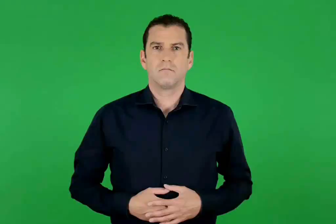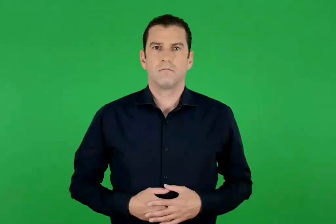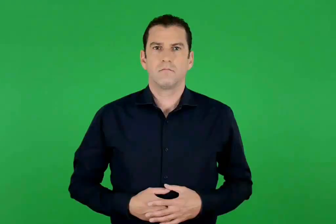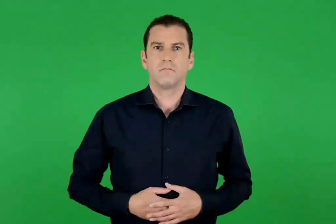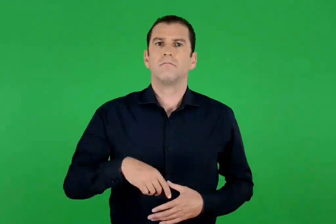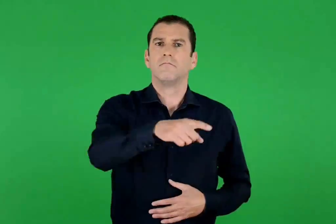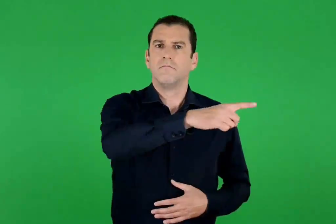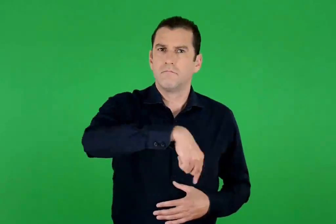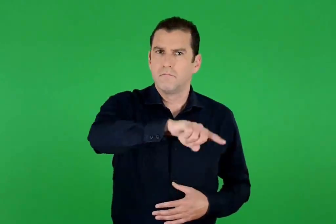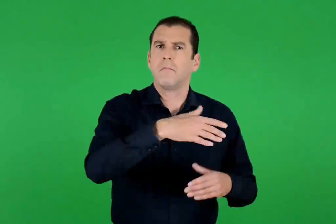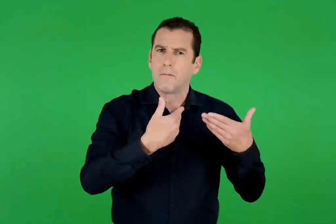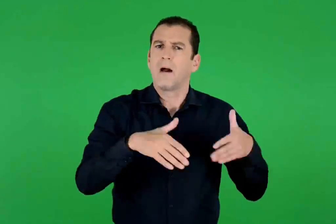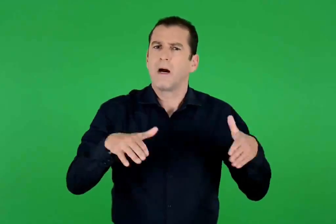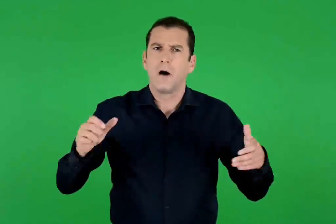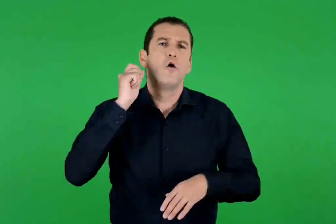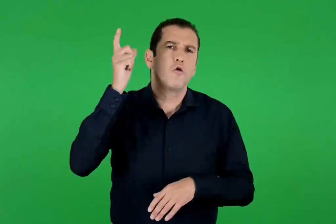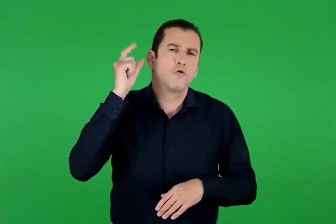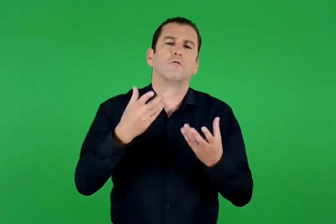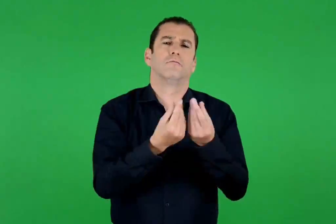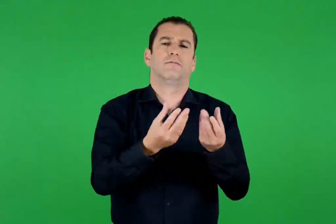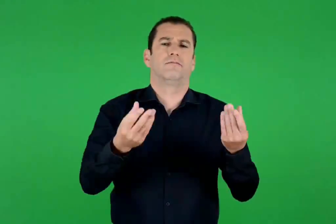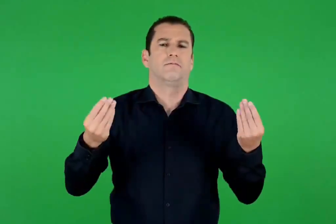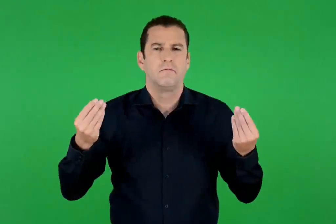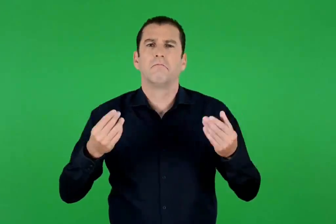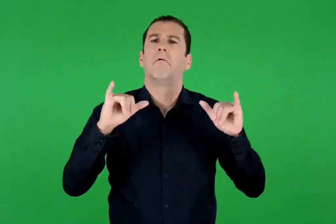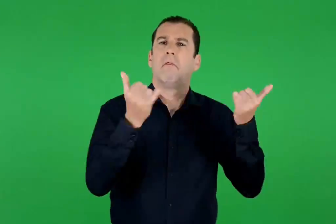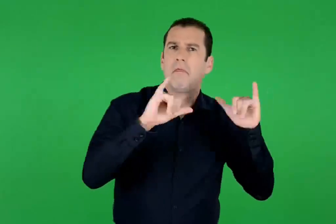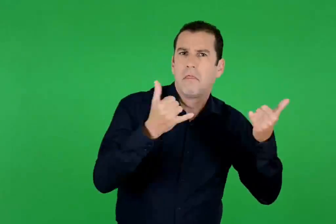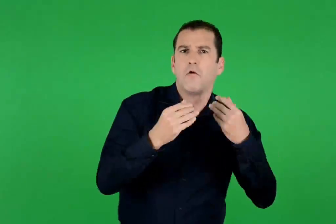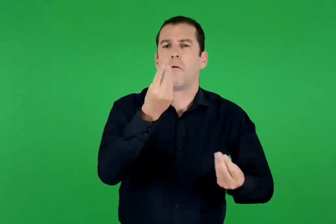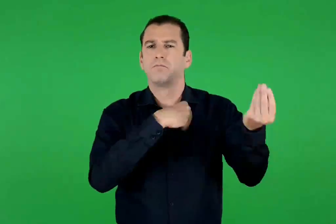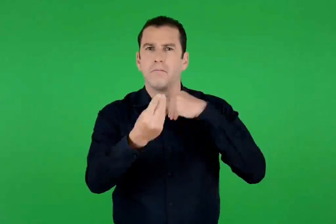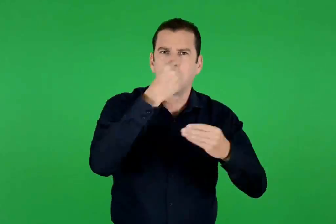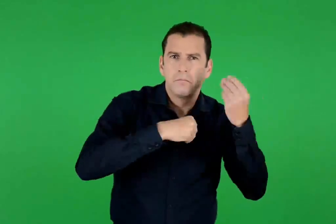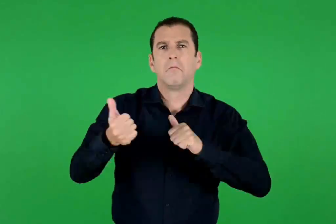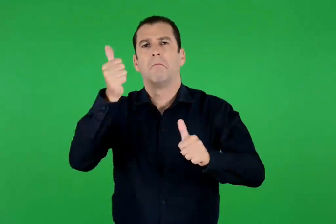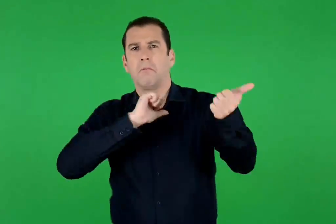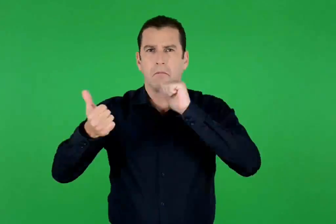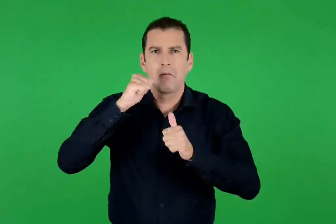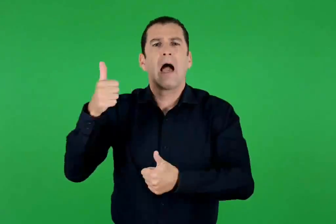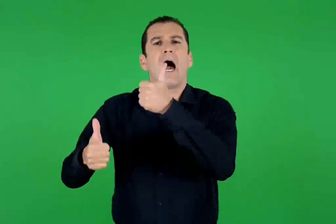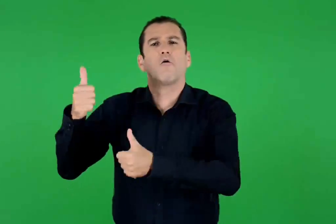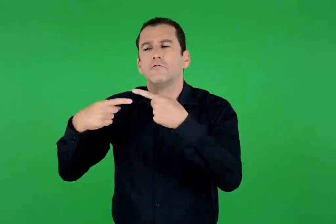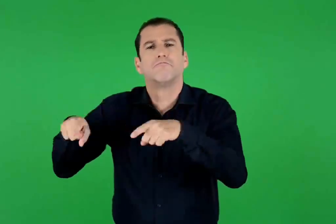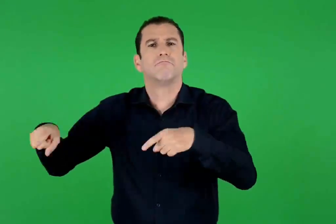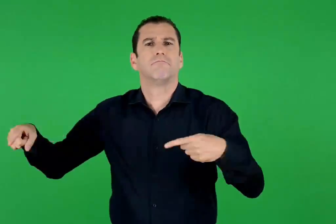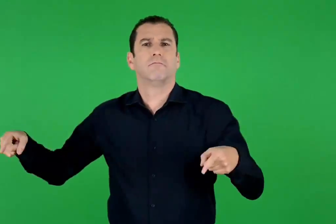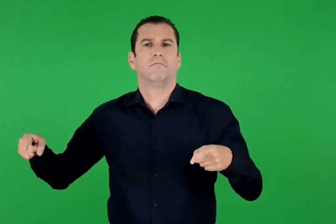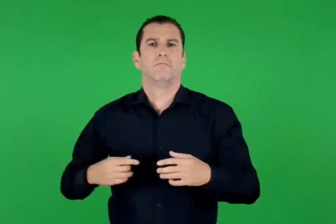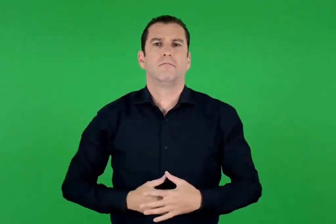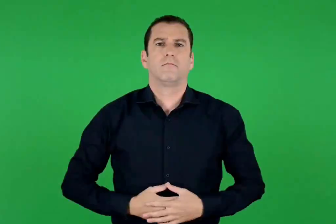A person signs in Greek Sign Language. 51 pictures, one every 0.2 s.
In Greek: έκαναν και πολλές γιορτές. διασκέδαζαν τρώγοντας , πίνοντας και κάνοντας αγώνες
